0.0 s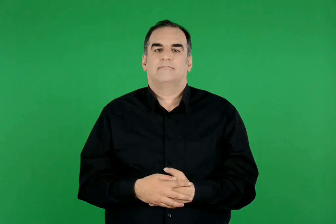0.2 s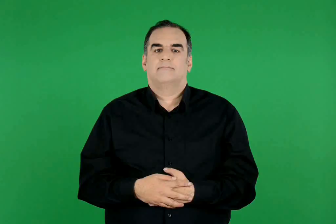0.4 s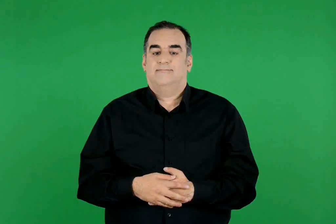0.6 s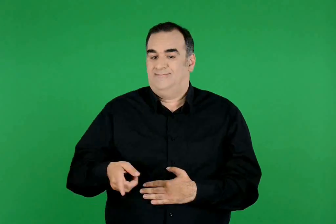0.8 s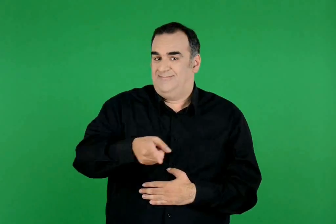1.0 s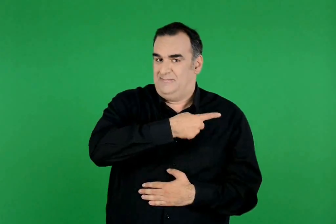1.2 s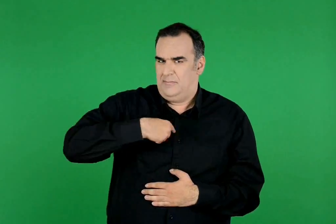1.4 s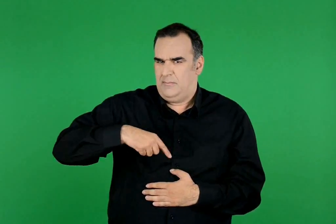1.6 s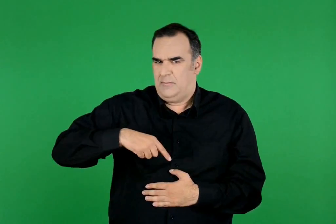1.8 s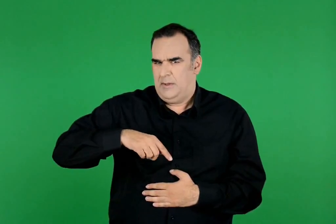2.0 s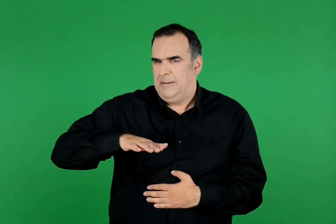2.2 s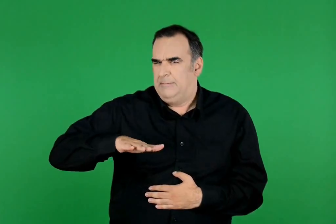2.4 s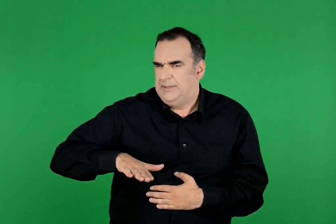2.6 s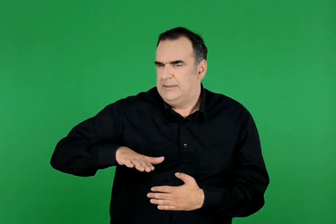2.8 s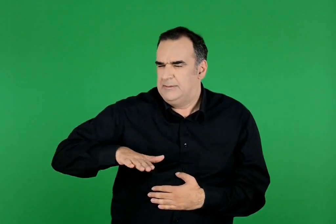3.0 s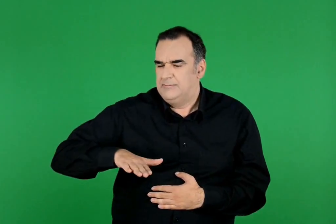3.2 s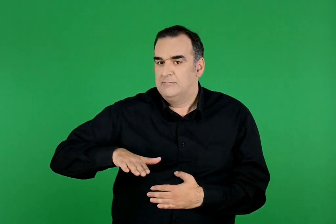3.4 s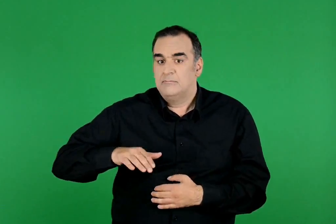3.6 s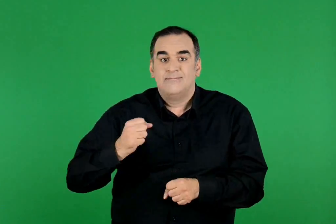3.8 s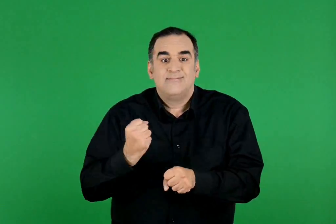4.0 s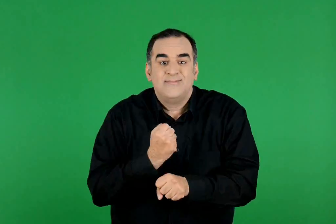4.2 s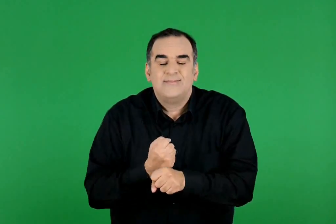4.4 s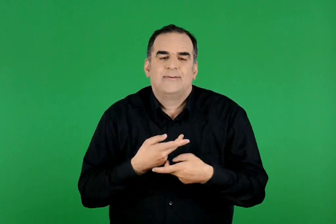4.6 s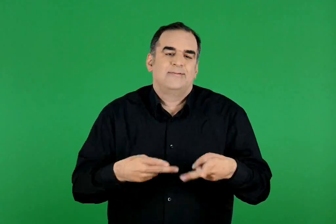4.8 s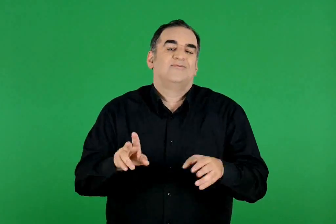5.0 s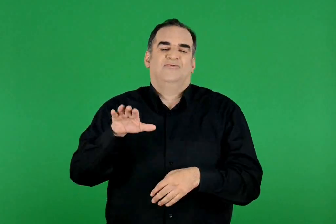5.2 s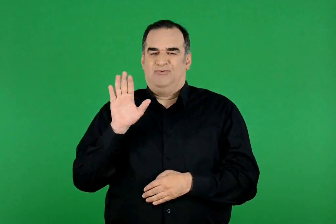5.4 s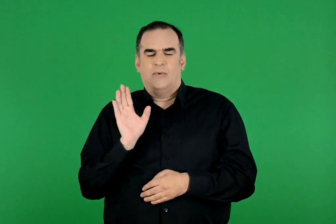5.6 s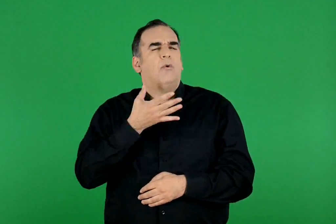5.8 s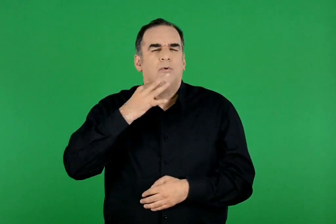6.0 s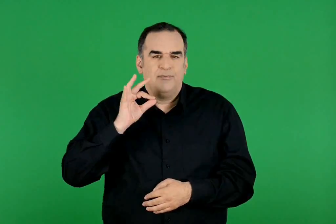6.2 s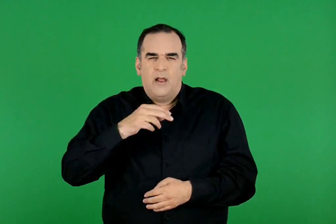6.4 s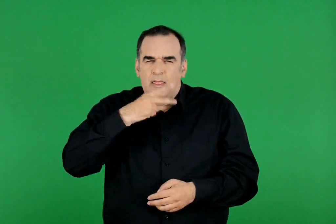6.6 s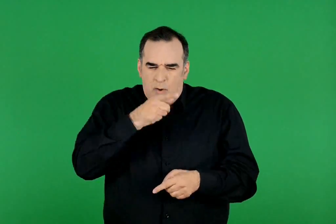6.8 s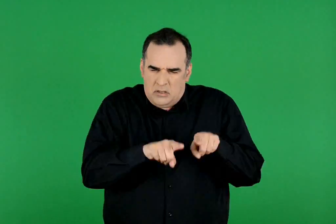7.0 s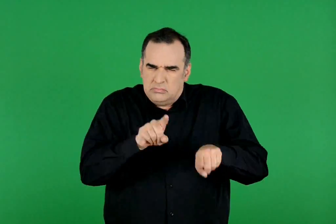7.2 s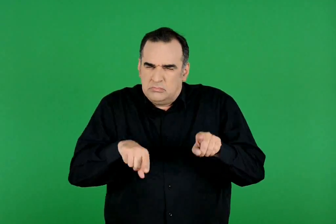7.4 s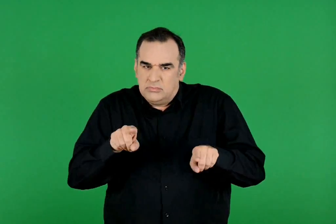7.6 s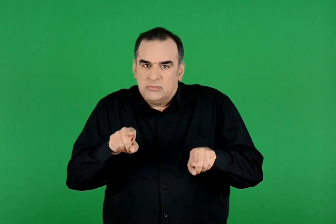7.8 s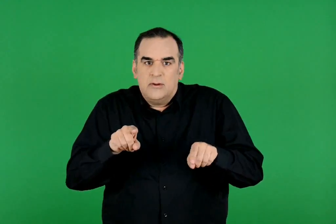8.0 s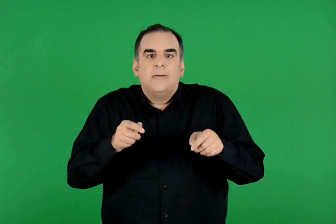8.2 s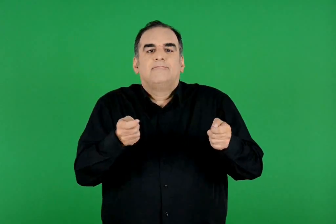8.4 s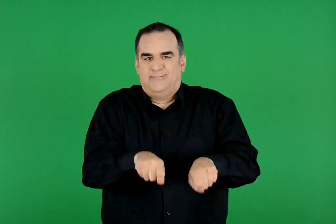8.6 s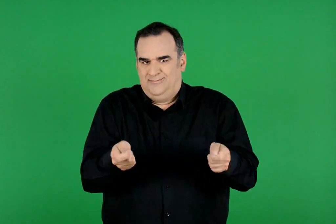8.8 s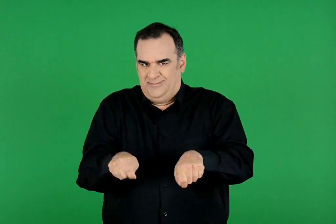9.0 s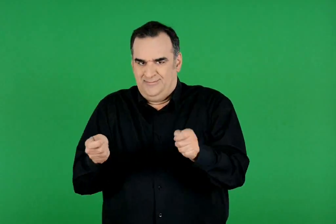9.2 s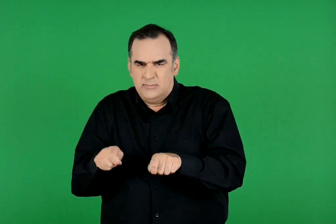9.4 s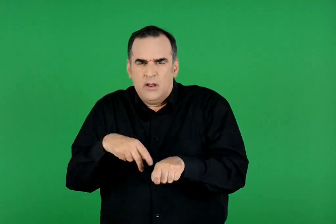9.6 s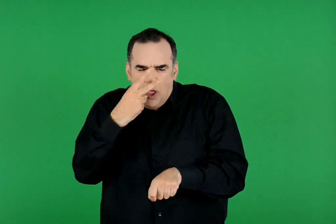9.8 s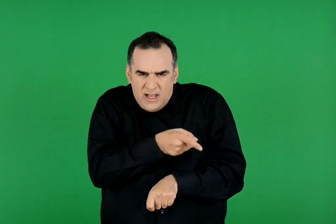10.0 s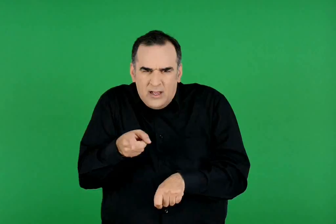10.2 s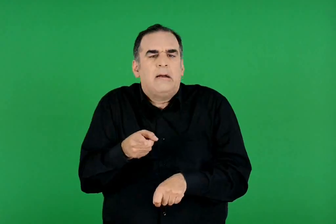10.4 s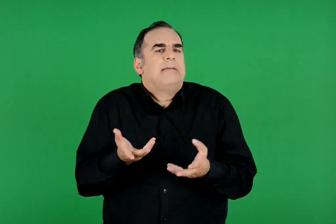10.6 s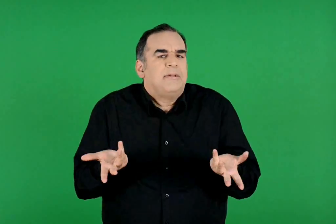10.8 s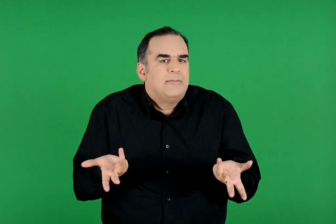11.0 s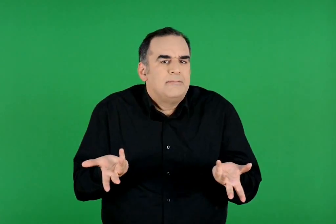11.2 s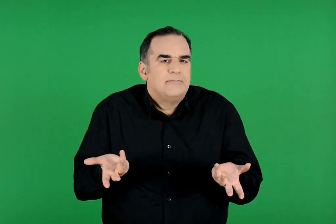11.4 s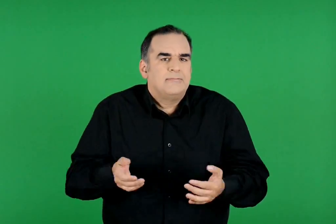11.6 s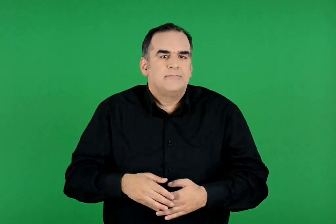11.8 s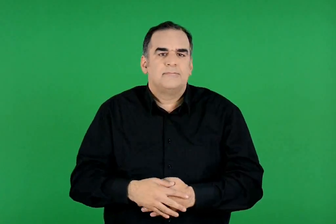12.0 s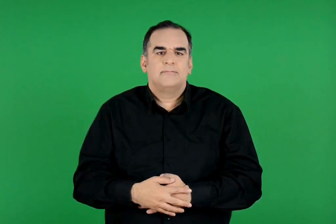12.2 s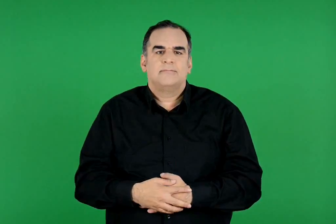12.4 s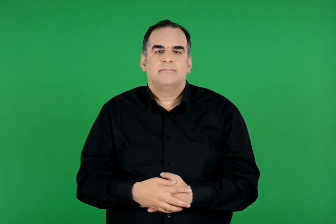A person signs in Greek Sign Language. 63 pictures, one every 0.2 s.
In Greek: όσο είμαστε ακόμη μικροί , δεν επιτρέπεται να εργαζόμαστε , γιατί στερούμαστε κάποια δικαιώματά μας. ποια δικαιώματα ;
